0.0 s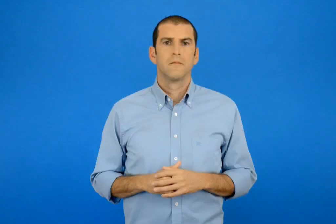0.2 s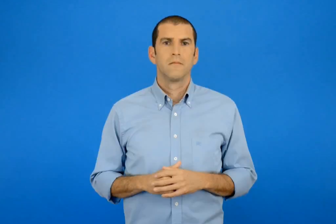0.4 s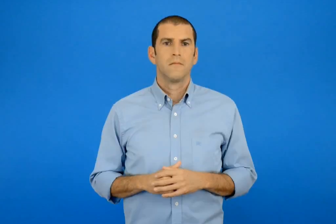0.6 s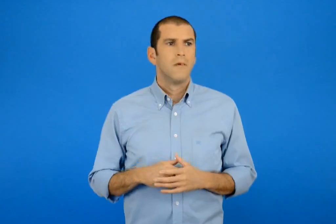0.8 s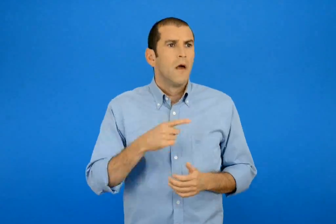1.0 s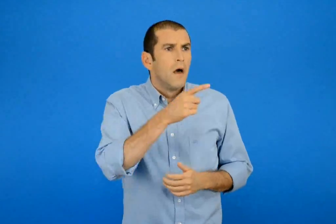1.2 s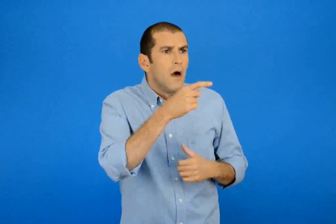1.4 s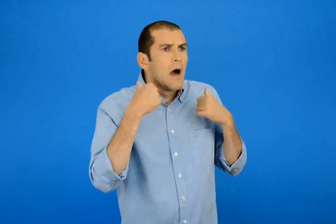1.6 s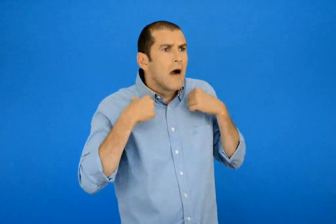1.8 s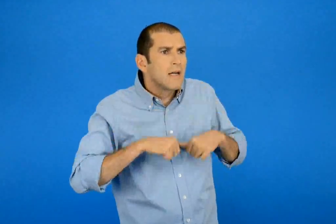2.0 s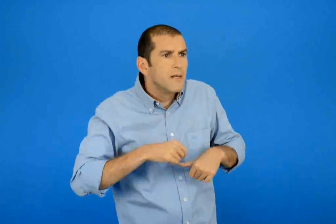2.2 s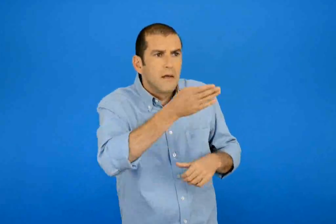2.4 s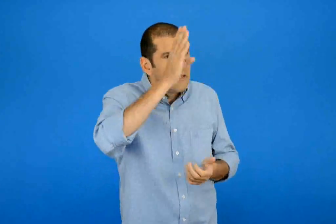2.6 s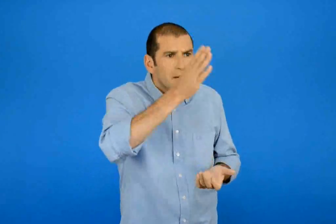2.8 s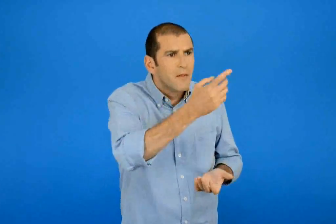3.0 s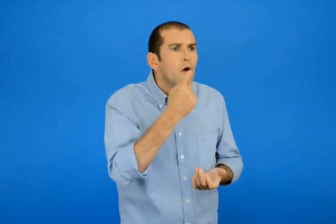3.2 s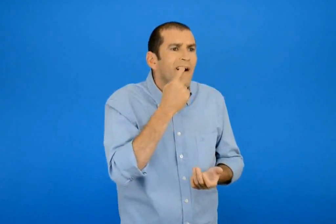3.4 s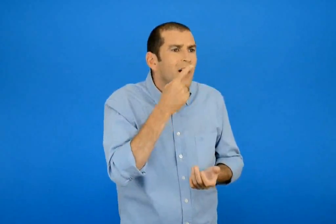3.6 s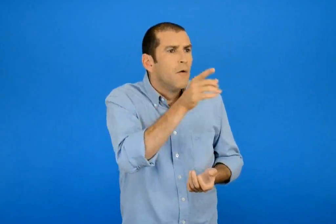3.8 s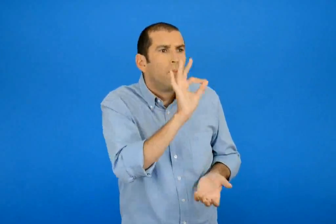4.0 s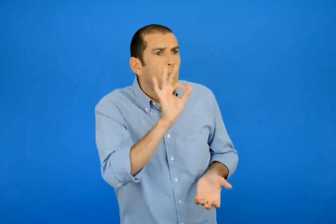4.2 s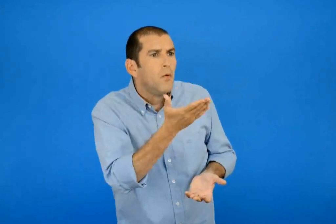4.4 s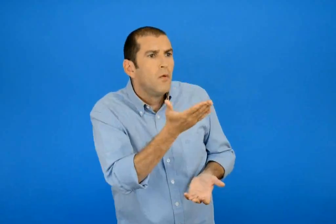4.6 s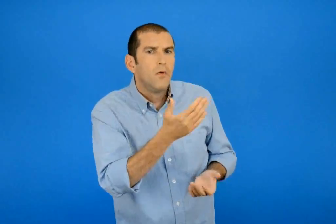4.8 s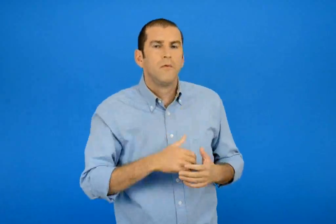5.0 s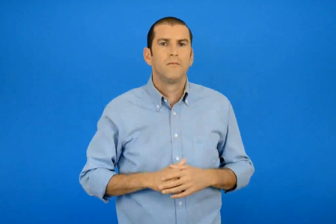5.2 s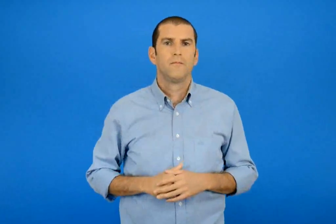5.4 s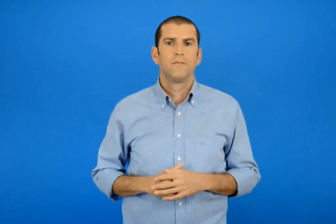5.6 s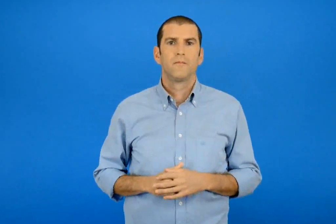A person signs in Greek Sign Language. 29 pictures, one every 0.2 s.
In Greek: αρμπεν τι έπαθες ; που είναι το μπροστινό σου δόντι ;
